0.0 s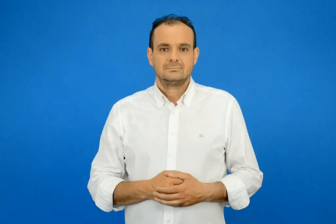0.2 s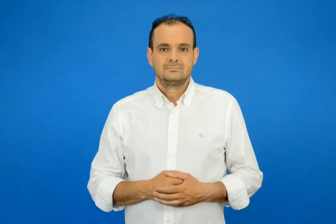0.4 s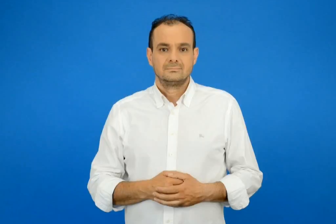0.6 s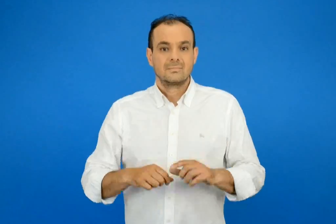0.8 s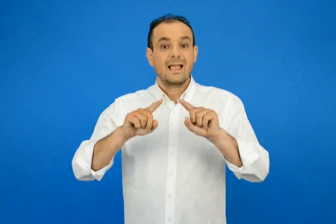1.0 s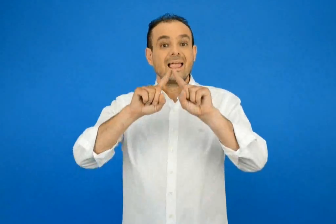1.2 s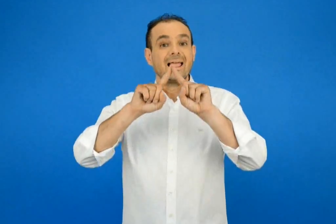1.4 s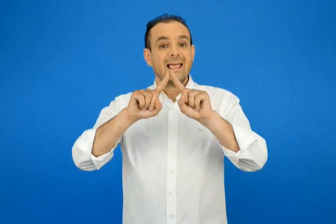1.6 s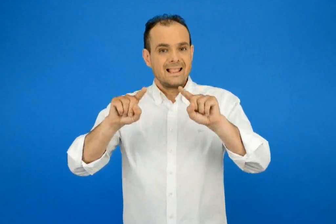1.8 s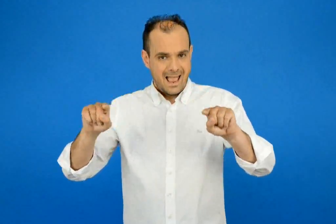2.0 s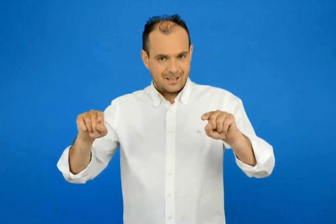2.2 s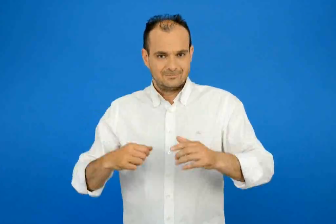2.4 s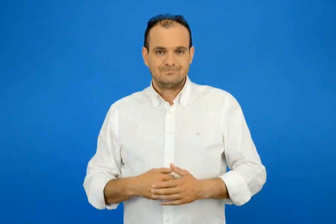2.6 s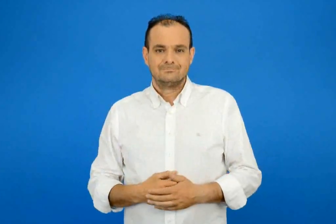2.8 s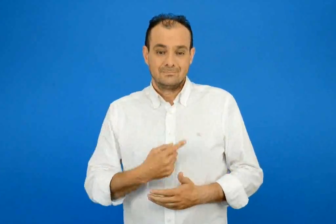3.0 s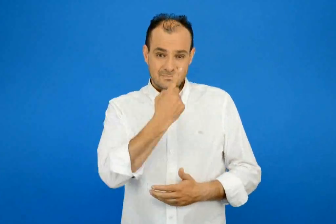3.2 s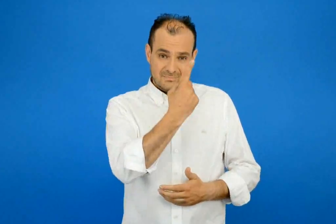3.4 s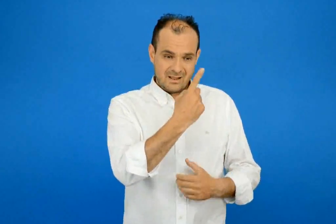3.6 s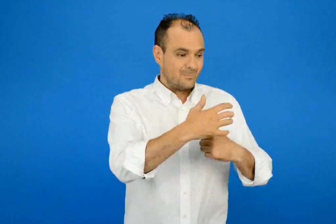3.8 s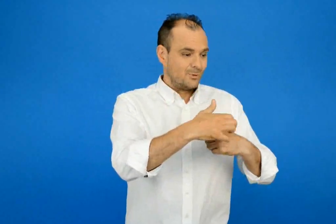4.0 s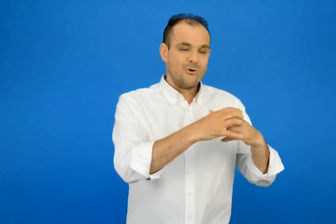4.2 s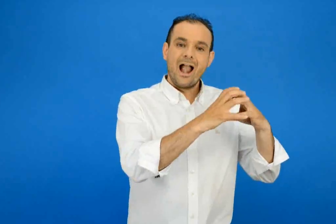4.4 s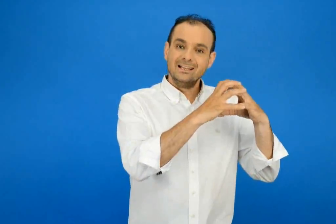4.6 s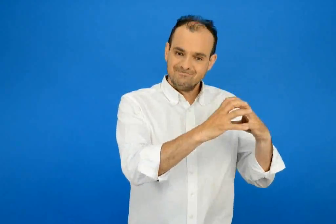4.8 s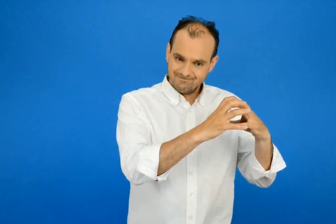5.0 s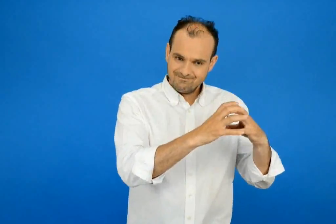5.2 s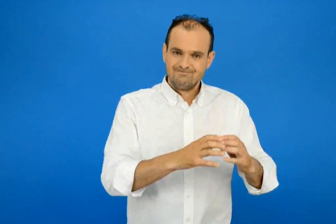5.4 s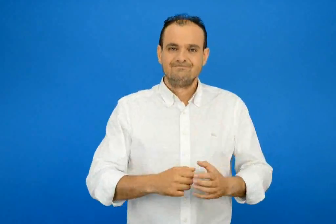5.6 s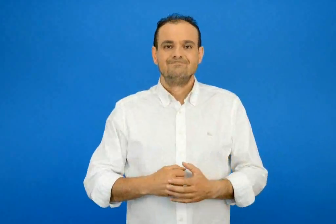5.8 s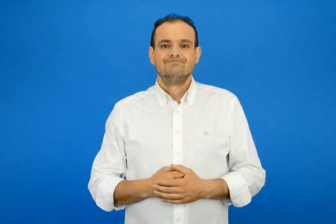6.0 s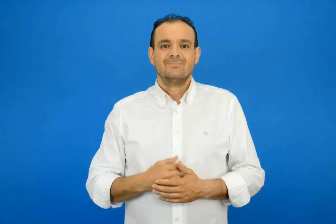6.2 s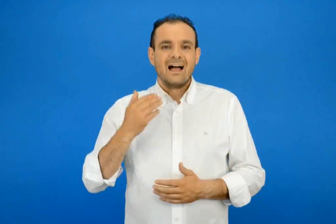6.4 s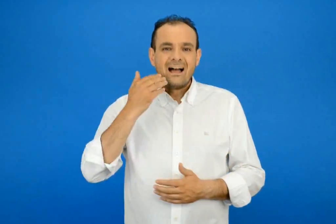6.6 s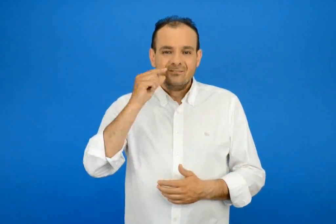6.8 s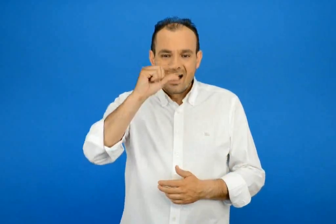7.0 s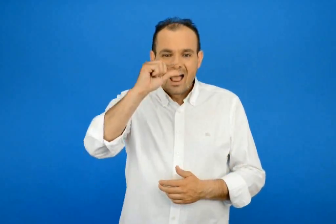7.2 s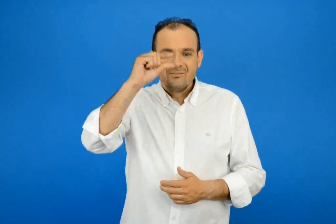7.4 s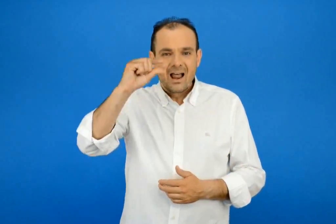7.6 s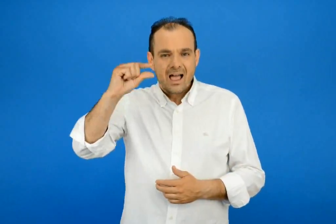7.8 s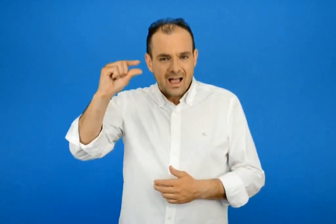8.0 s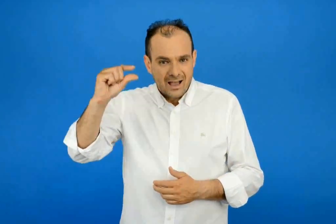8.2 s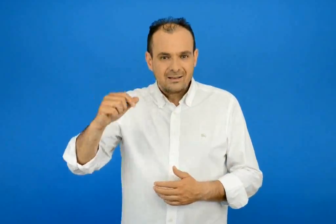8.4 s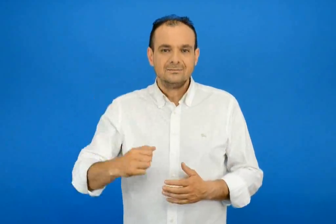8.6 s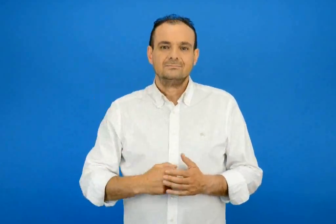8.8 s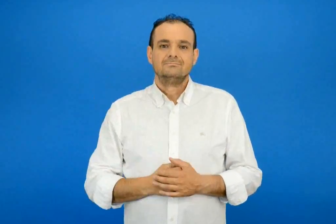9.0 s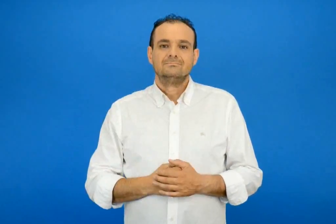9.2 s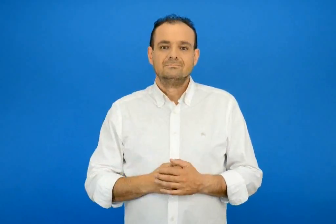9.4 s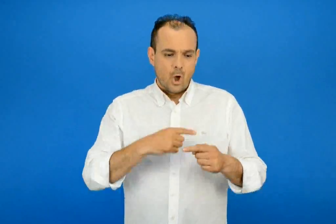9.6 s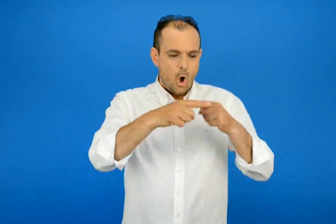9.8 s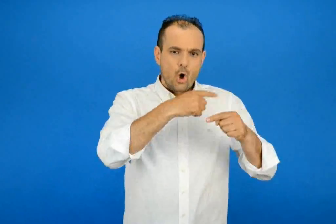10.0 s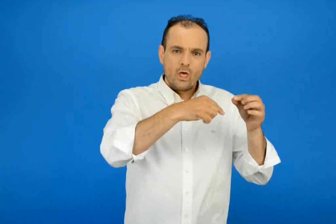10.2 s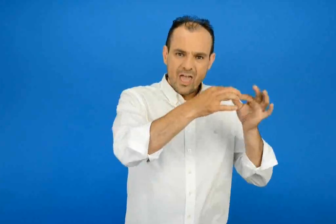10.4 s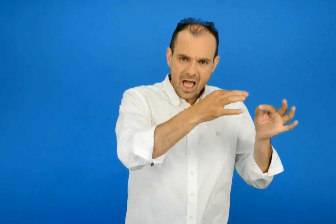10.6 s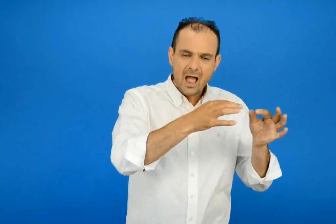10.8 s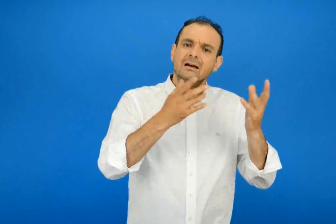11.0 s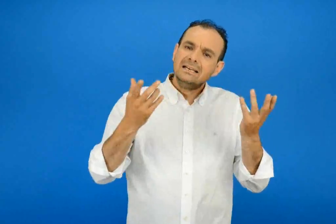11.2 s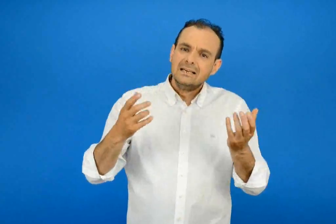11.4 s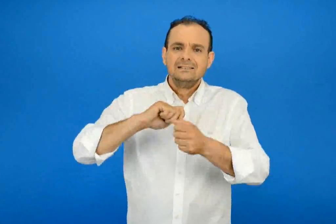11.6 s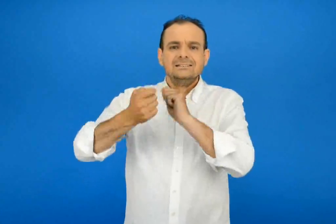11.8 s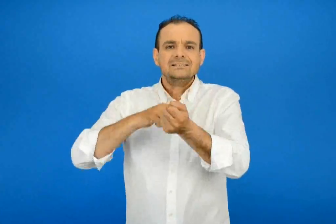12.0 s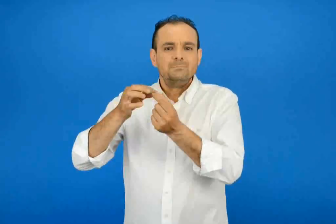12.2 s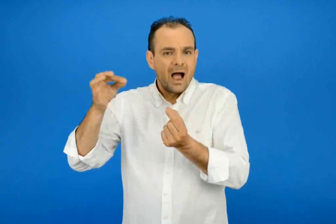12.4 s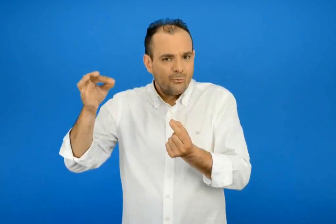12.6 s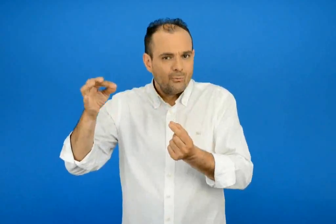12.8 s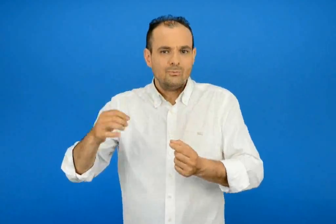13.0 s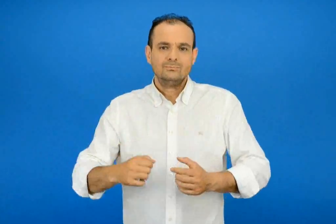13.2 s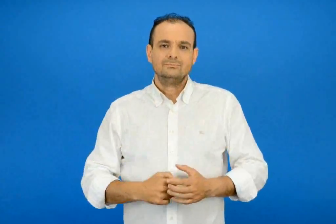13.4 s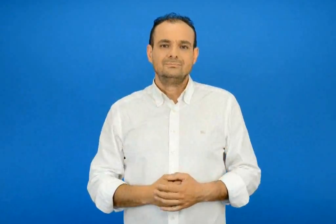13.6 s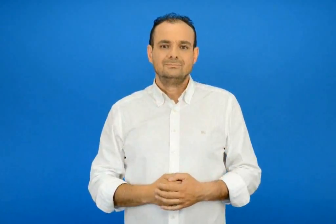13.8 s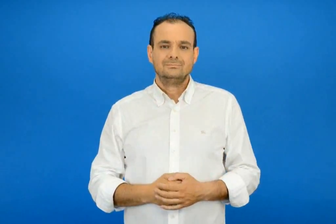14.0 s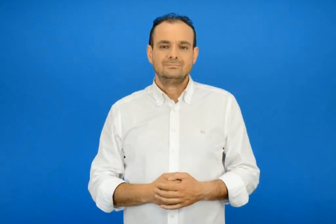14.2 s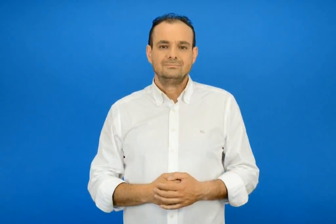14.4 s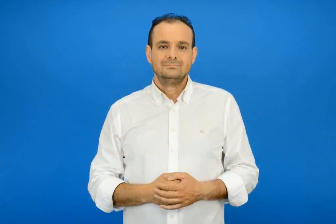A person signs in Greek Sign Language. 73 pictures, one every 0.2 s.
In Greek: υλικά ένα πορτοκάλι γαρίφαλα κορδέλα η σπάγκος
